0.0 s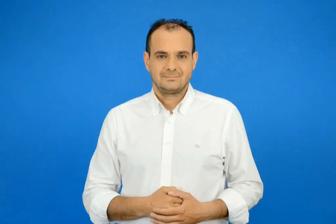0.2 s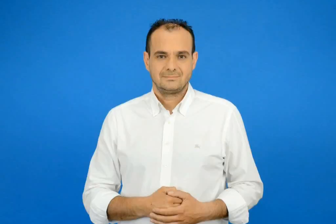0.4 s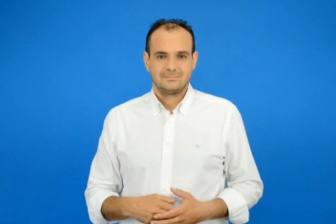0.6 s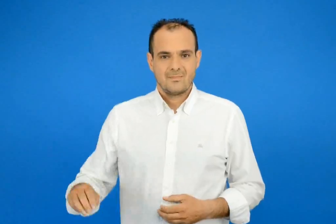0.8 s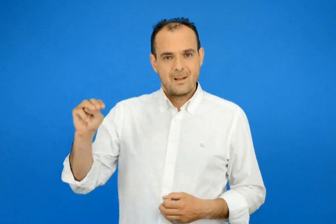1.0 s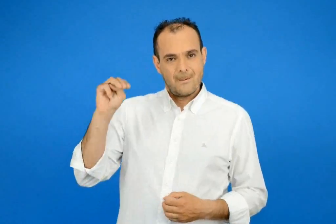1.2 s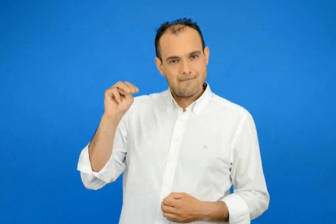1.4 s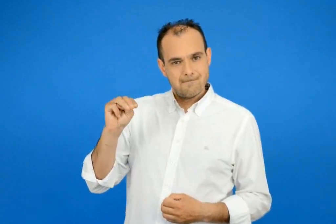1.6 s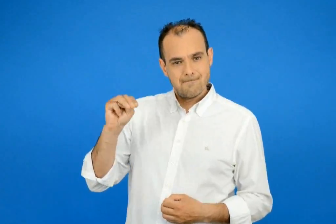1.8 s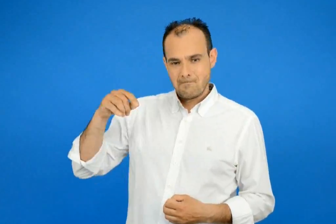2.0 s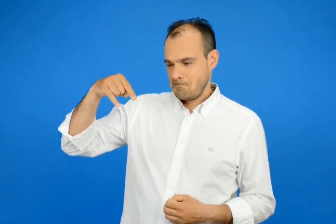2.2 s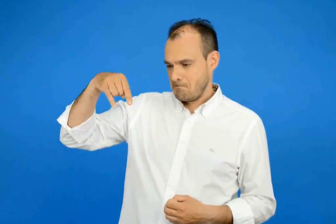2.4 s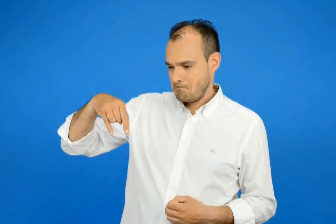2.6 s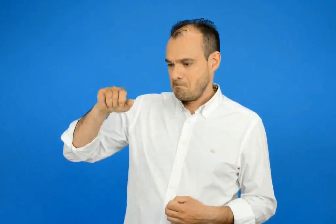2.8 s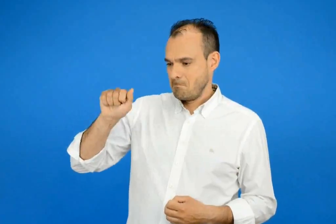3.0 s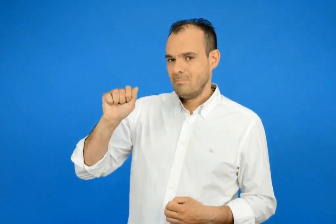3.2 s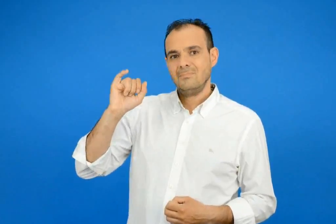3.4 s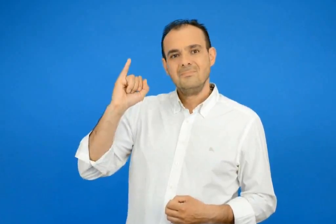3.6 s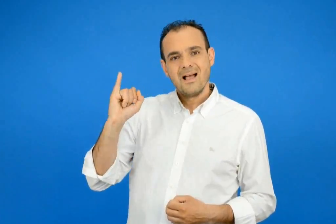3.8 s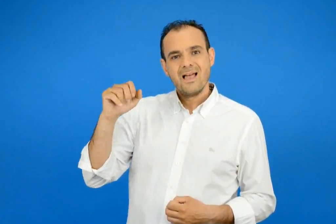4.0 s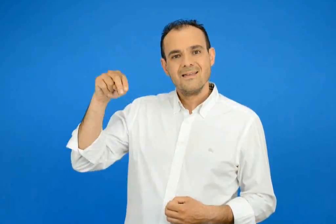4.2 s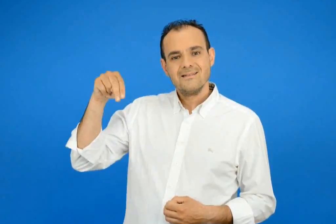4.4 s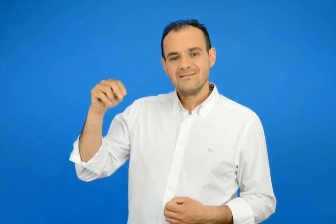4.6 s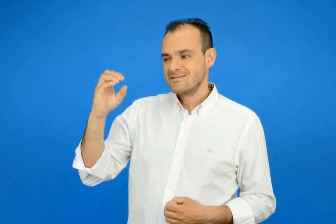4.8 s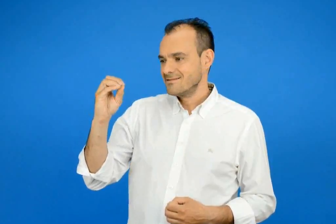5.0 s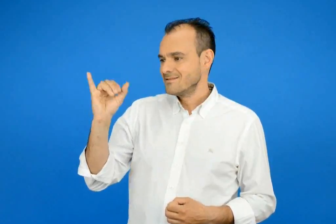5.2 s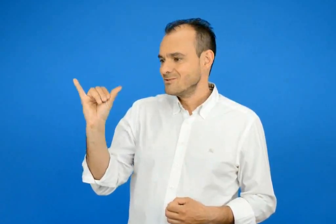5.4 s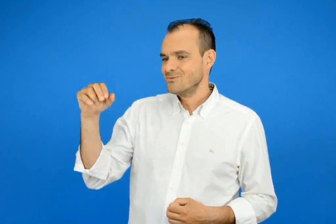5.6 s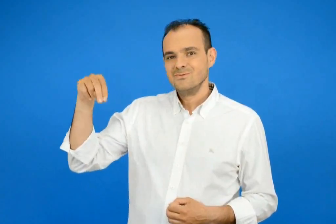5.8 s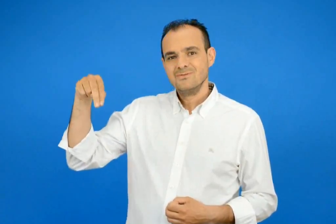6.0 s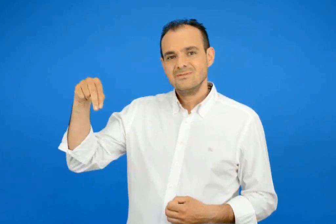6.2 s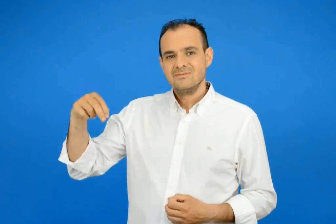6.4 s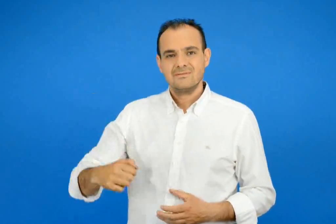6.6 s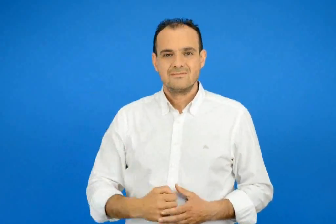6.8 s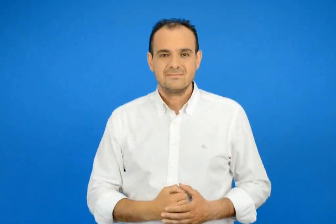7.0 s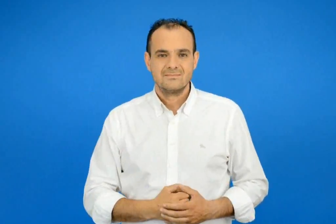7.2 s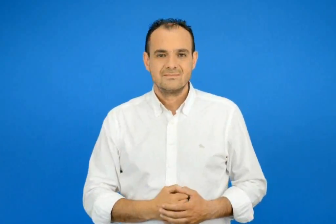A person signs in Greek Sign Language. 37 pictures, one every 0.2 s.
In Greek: μπαίνουν
